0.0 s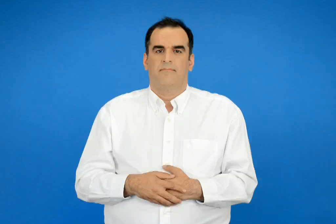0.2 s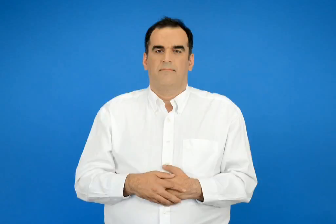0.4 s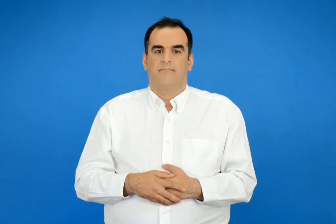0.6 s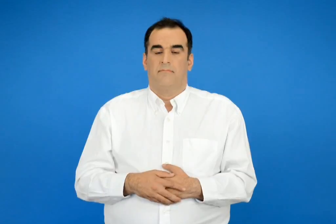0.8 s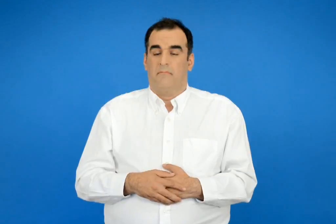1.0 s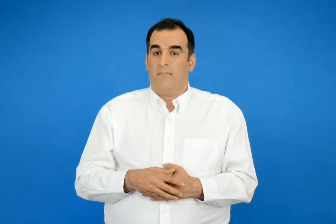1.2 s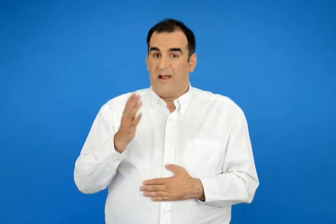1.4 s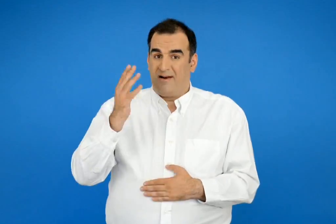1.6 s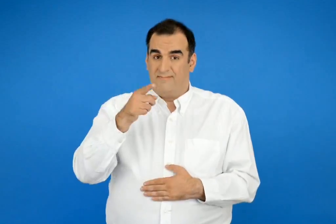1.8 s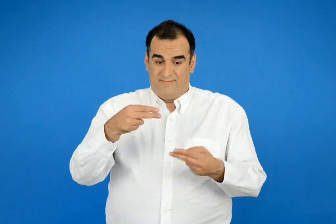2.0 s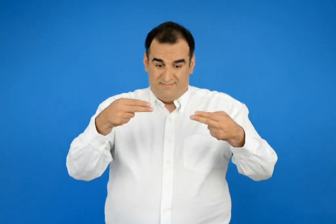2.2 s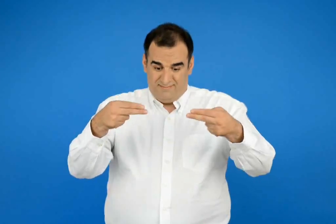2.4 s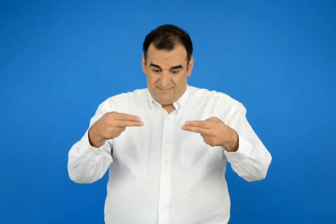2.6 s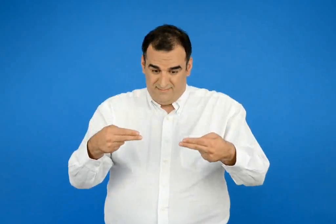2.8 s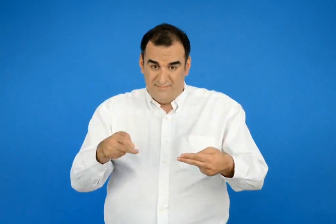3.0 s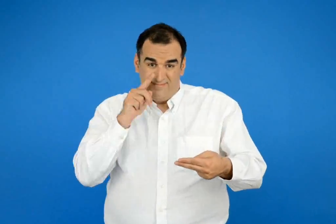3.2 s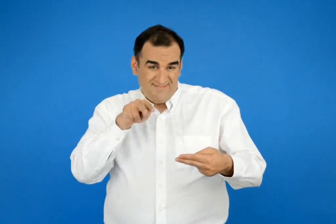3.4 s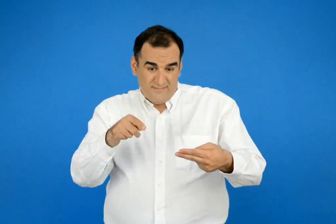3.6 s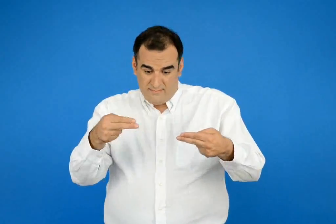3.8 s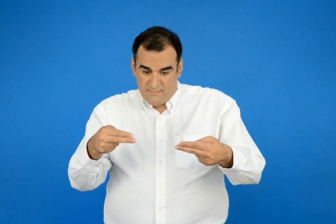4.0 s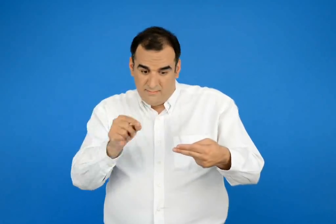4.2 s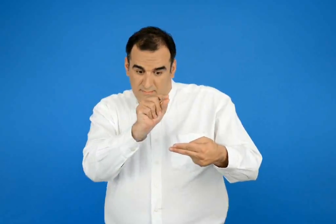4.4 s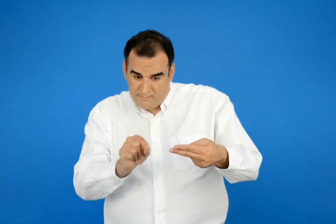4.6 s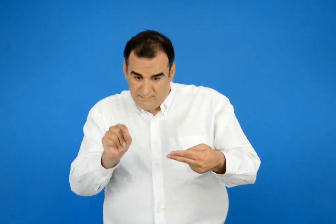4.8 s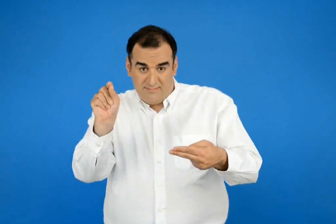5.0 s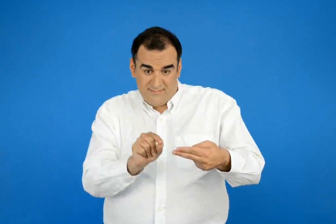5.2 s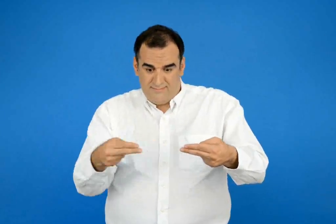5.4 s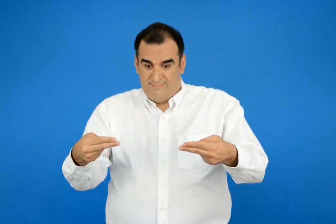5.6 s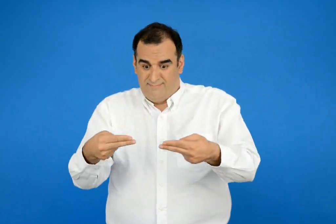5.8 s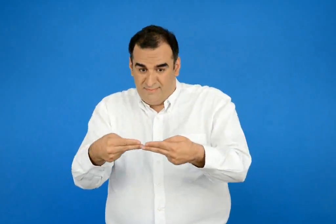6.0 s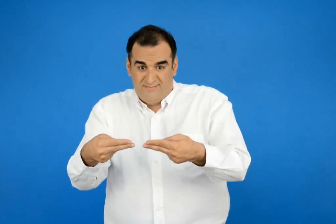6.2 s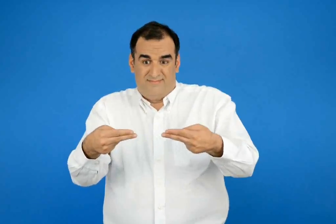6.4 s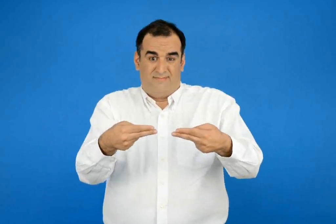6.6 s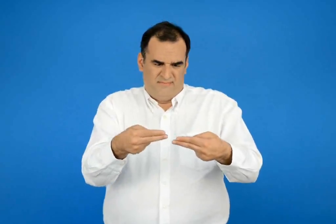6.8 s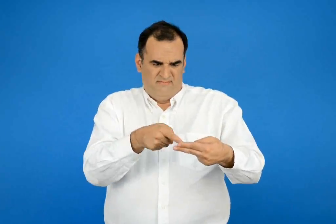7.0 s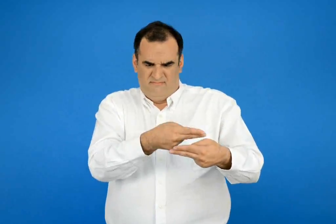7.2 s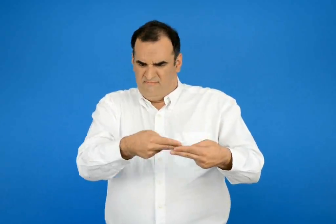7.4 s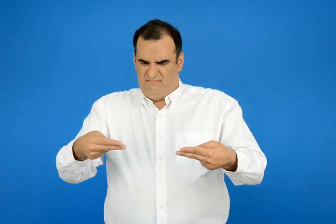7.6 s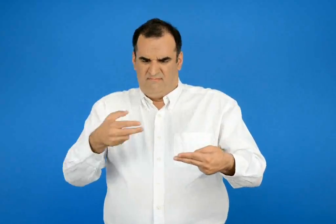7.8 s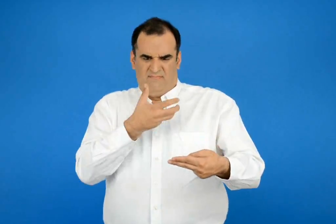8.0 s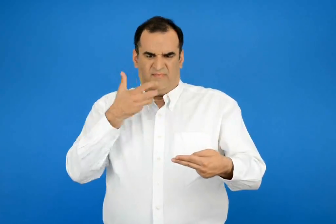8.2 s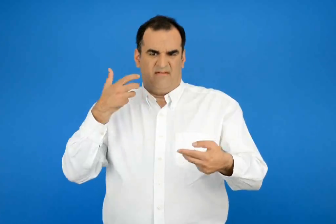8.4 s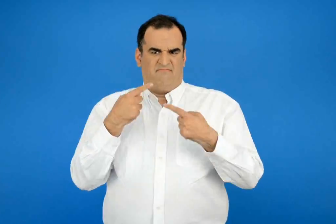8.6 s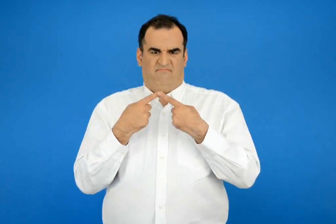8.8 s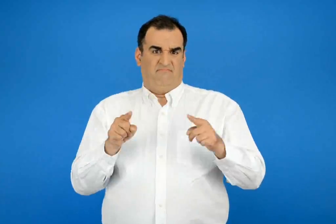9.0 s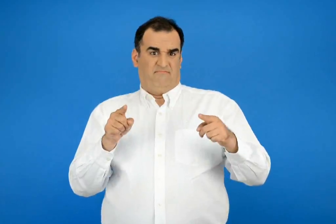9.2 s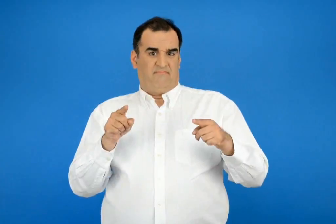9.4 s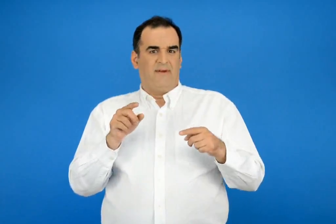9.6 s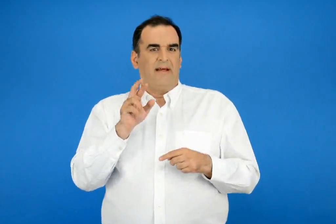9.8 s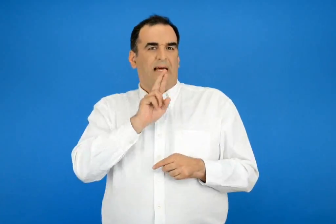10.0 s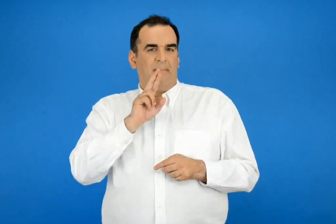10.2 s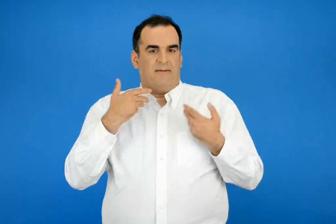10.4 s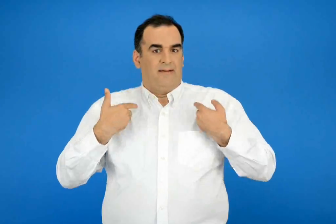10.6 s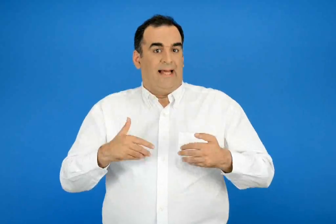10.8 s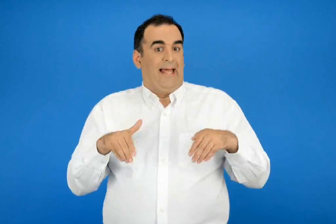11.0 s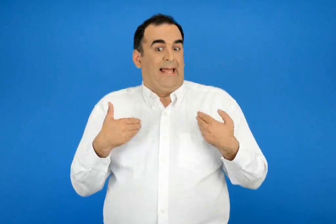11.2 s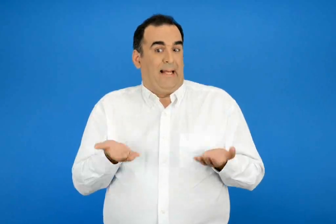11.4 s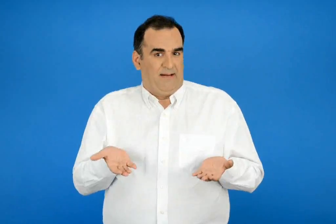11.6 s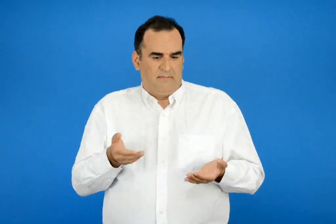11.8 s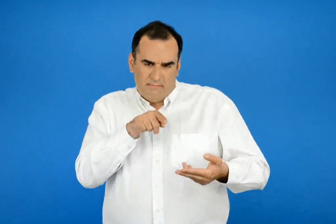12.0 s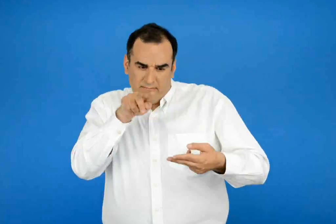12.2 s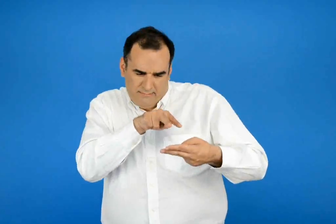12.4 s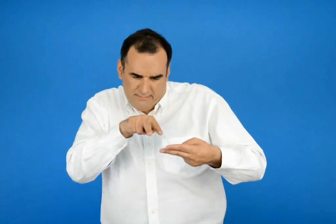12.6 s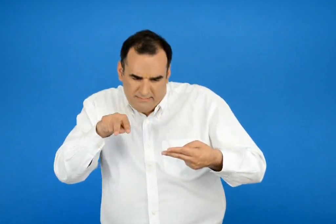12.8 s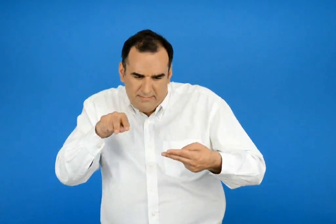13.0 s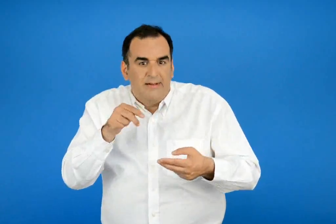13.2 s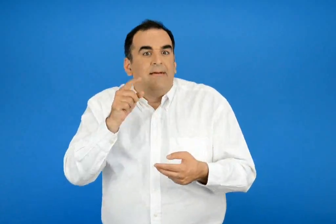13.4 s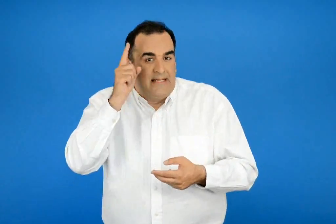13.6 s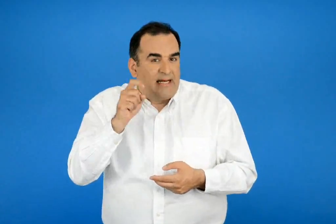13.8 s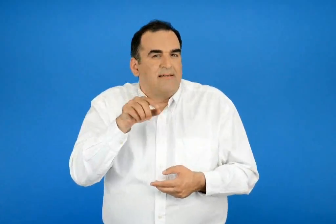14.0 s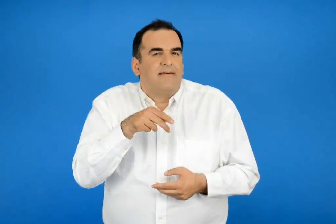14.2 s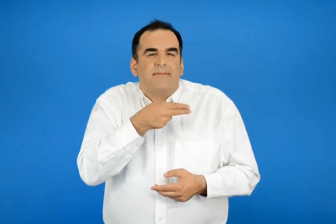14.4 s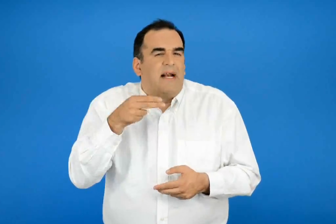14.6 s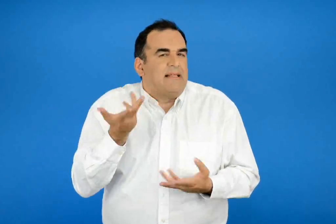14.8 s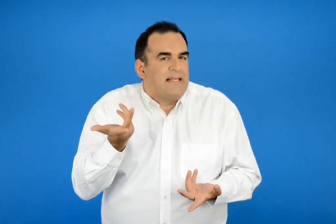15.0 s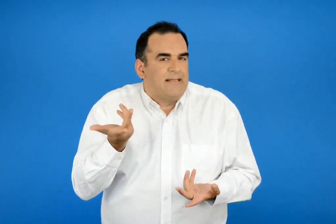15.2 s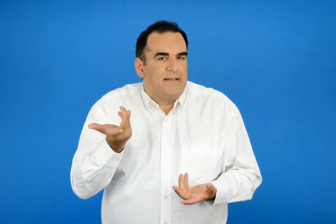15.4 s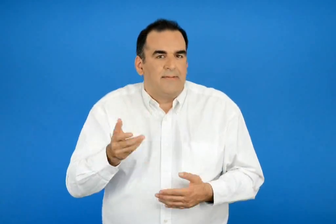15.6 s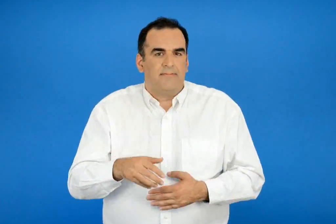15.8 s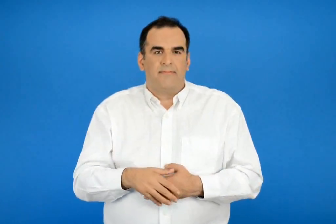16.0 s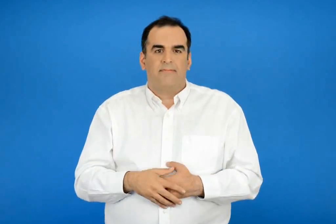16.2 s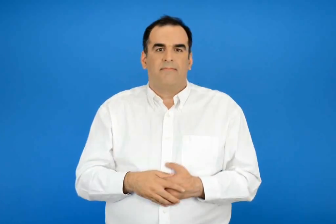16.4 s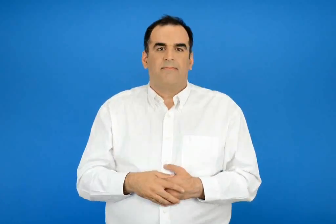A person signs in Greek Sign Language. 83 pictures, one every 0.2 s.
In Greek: αν ενώσεις τα κομμάτια του παζλ θα βρεις περίεργες εκφράσεις με το ρήμα είμαι ξέρεις τι σημαίνουν ;
